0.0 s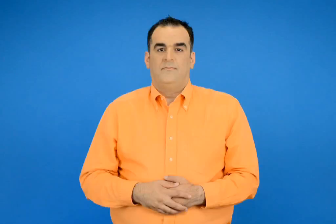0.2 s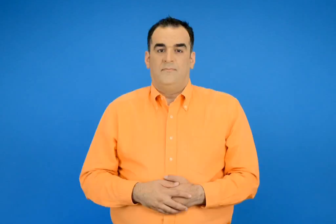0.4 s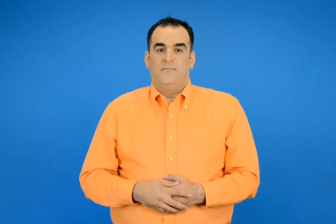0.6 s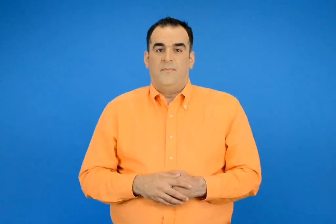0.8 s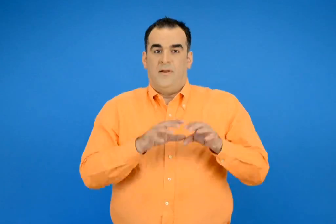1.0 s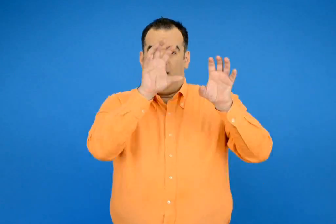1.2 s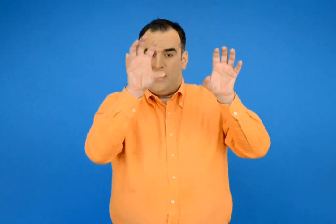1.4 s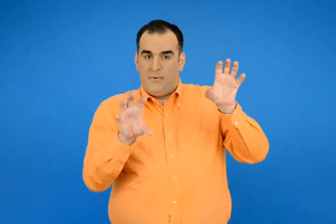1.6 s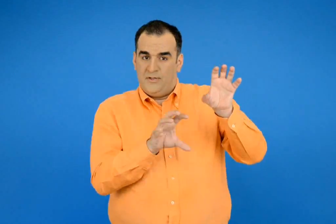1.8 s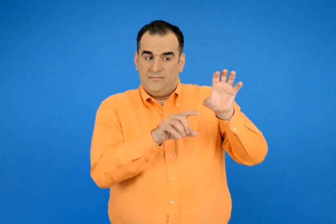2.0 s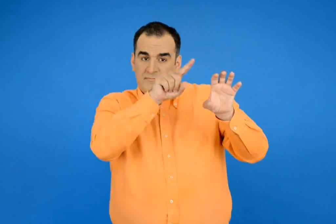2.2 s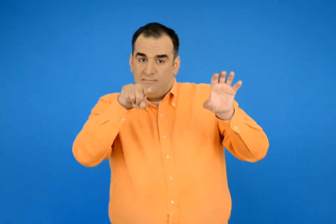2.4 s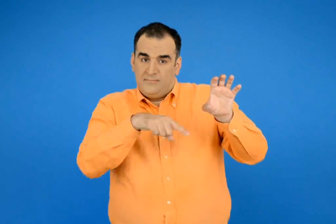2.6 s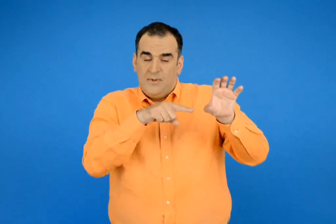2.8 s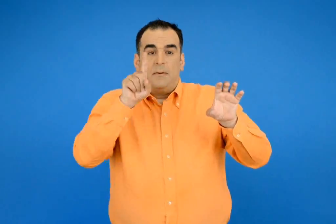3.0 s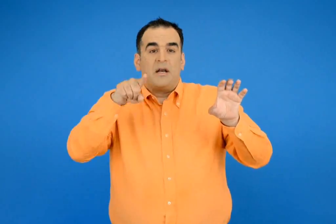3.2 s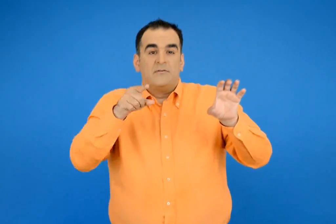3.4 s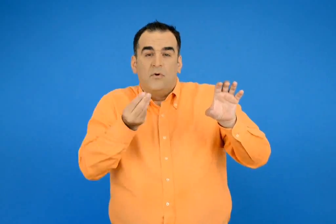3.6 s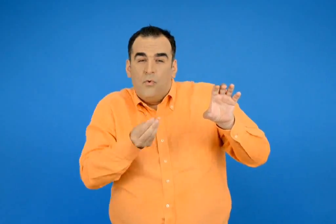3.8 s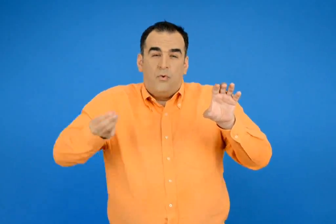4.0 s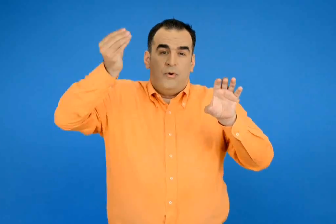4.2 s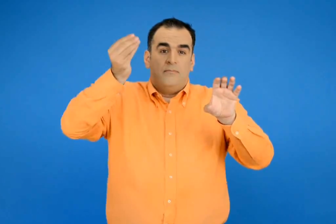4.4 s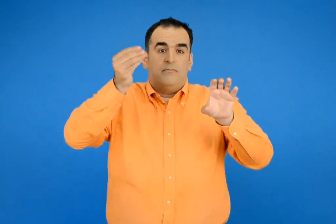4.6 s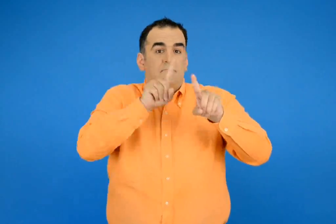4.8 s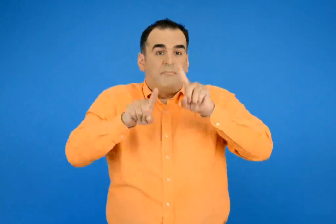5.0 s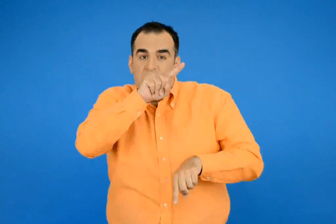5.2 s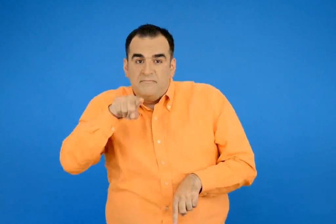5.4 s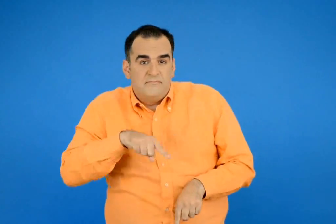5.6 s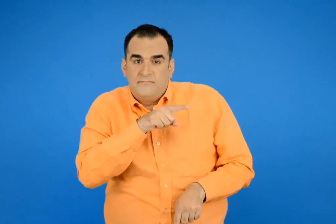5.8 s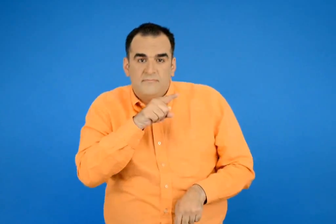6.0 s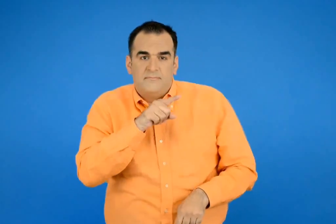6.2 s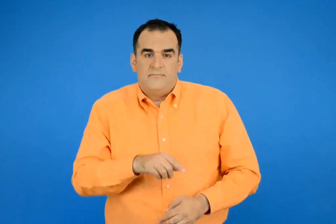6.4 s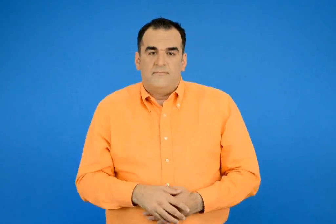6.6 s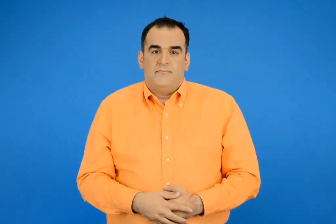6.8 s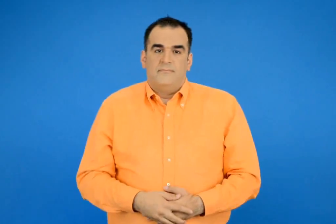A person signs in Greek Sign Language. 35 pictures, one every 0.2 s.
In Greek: ποιές εποχές έχουν τις περισσότερες ημέρες ;
